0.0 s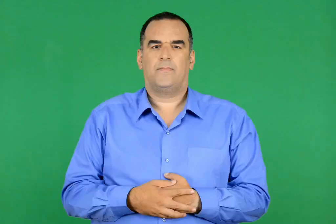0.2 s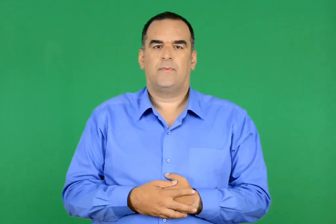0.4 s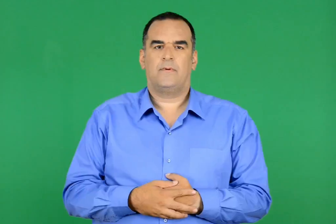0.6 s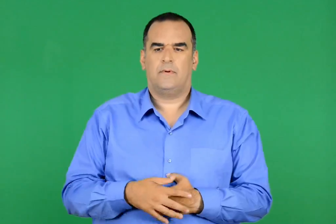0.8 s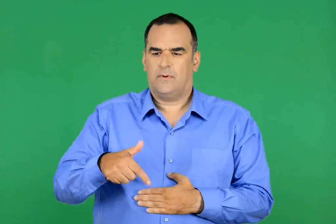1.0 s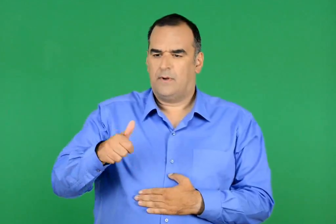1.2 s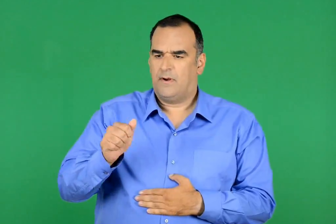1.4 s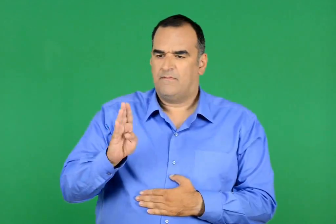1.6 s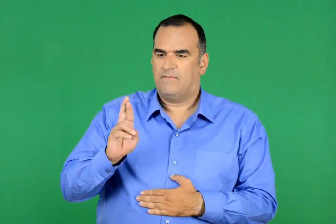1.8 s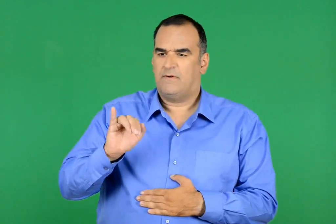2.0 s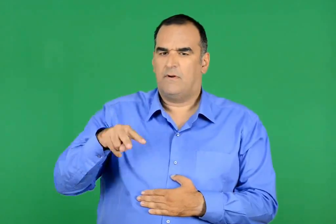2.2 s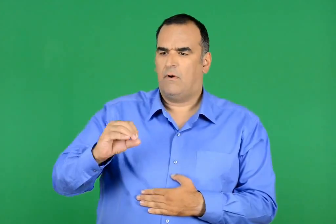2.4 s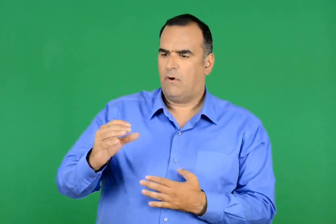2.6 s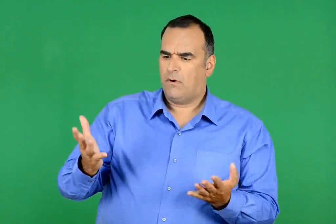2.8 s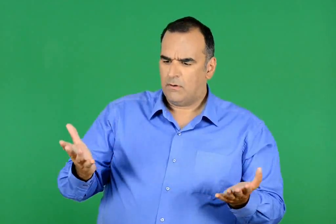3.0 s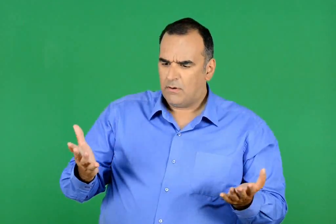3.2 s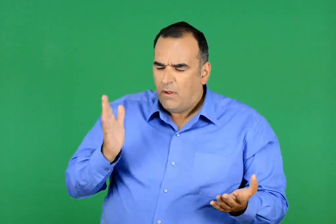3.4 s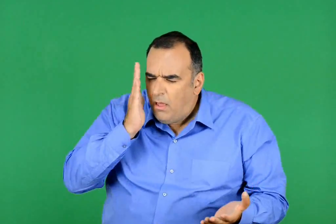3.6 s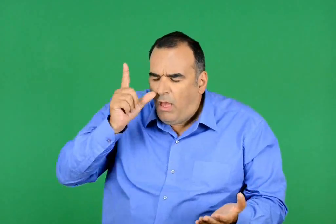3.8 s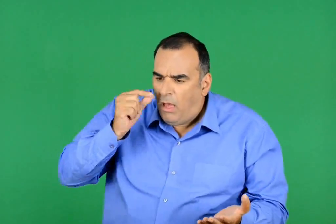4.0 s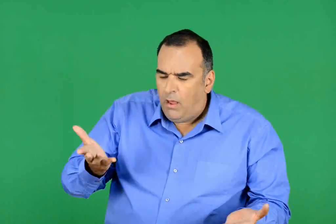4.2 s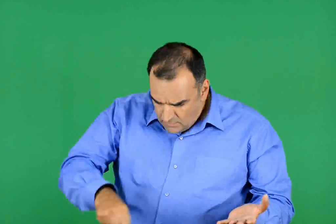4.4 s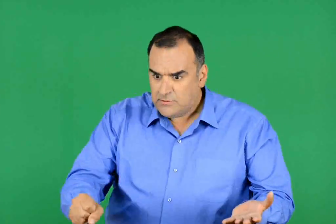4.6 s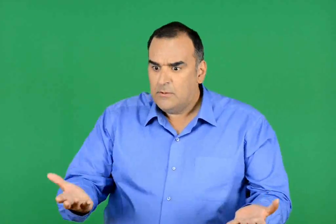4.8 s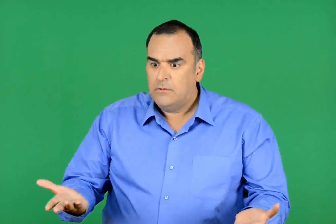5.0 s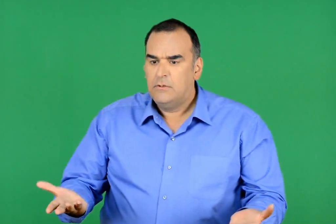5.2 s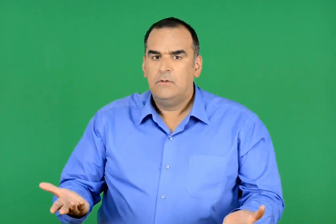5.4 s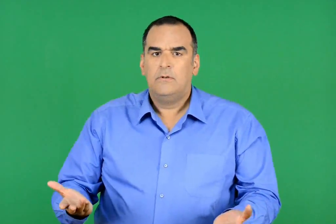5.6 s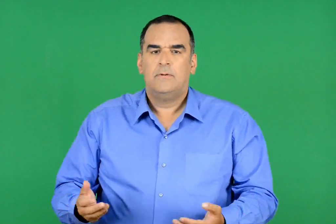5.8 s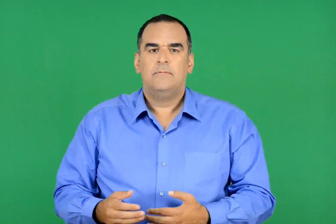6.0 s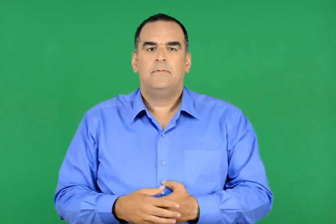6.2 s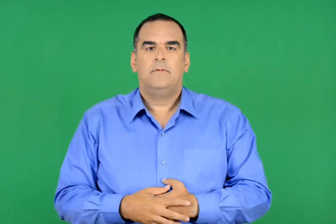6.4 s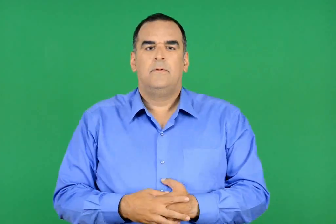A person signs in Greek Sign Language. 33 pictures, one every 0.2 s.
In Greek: παίξε µπάλα , ρε κοιµίση γαβρήλο
